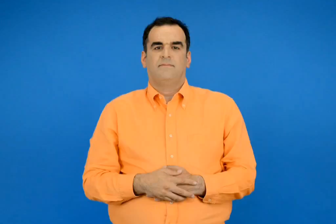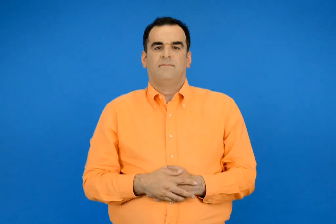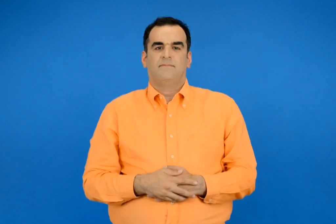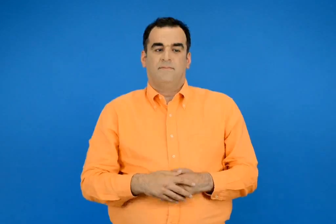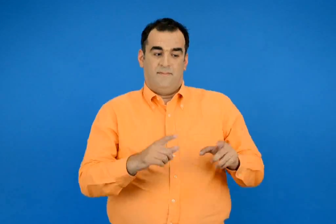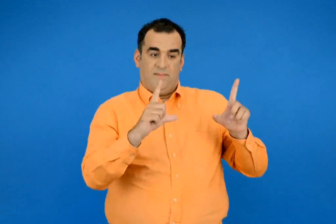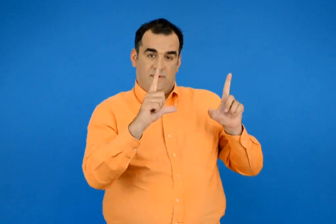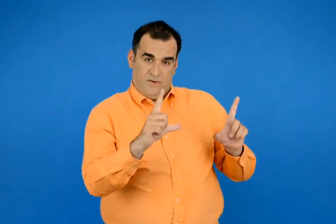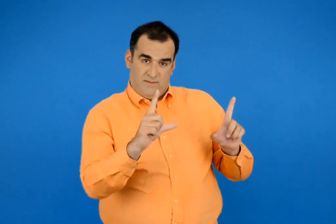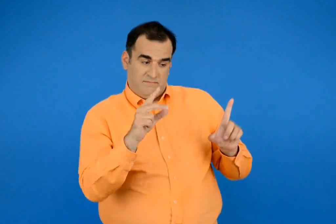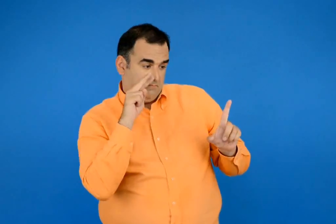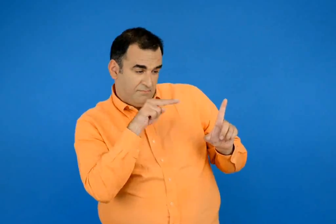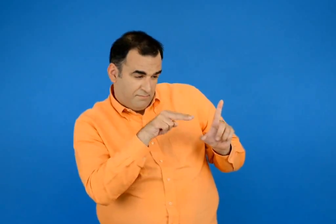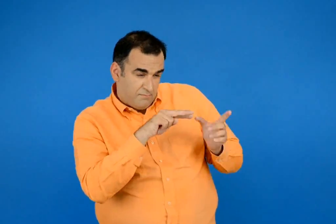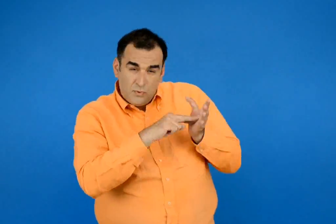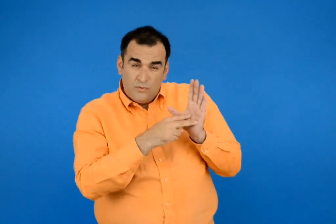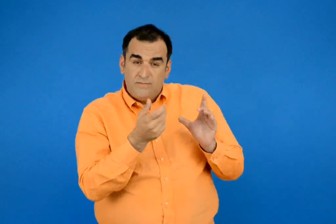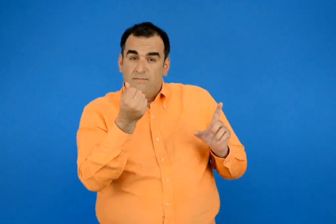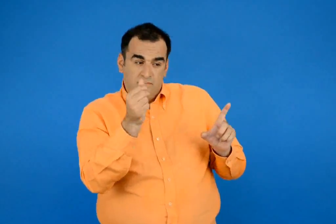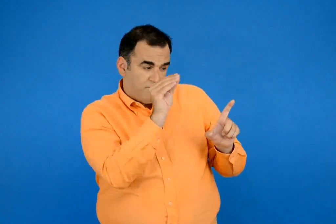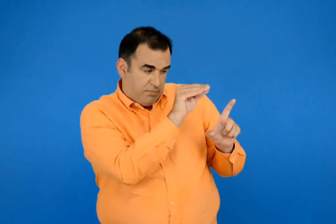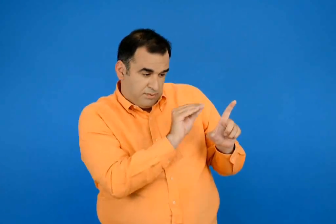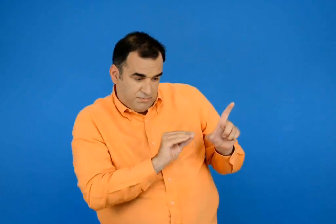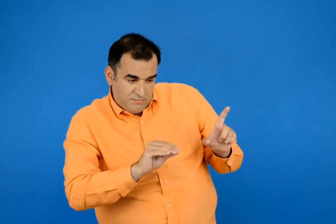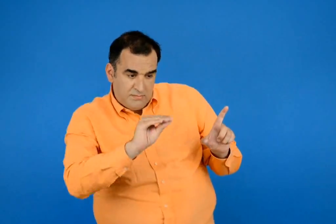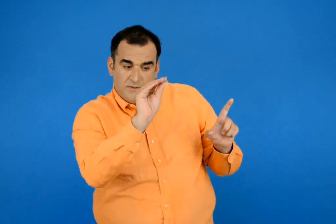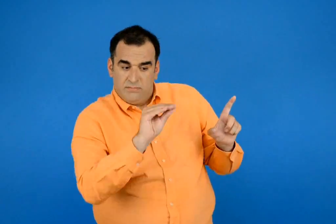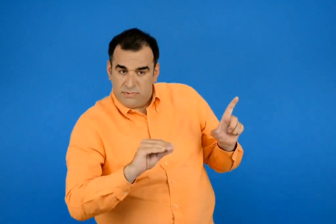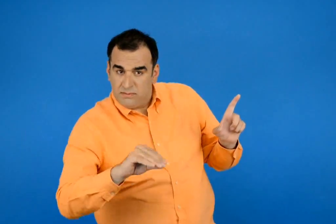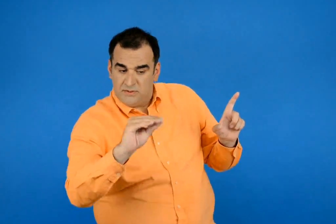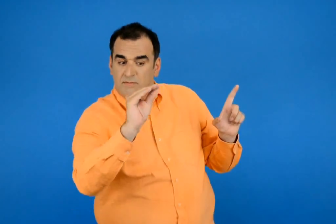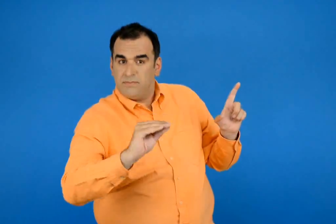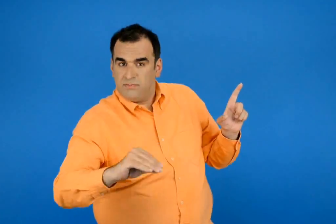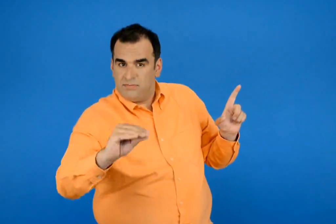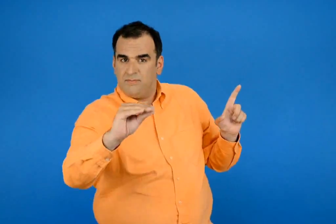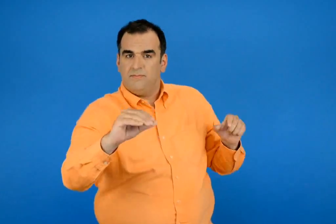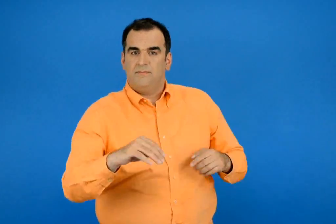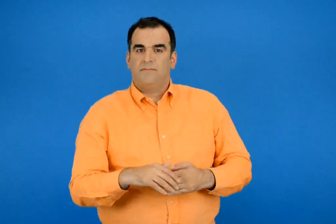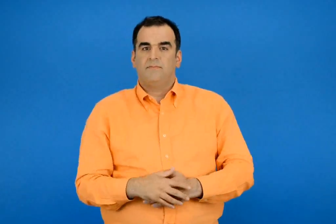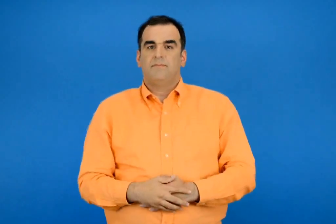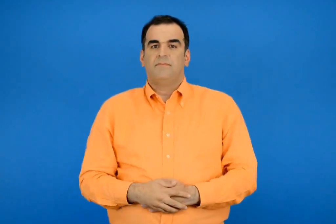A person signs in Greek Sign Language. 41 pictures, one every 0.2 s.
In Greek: παρατηρώ προσεχτικά και συμπληρώνω
